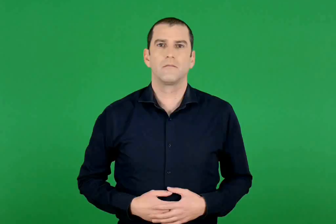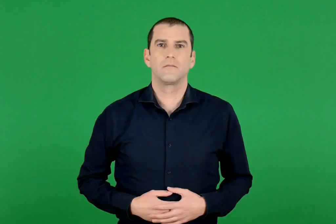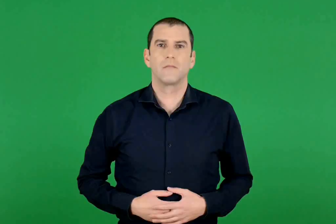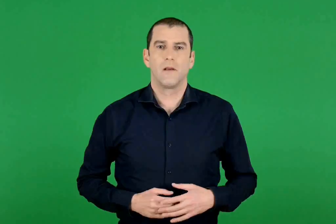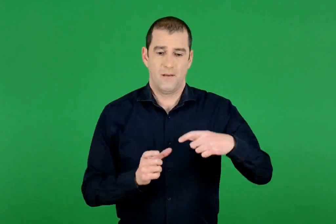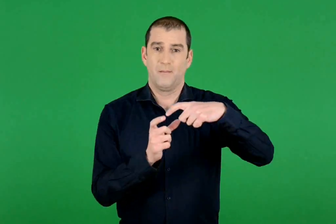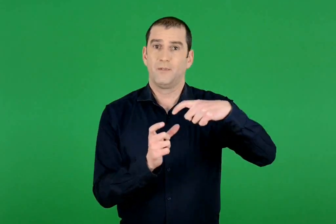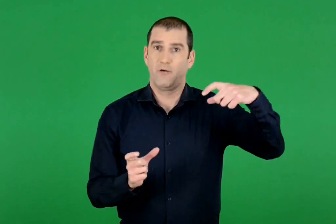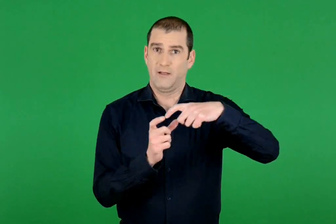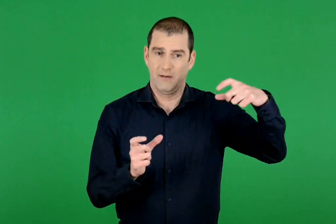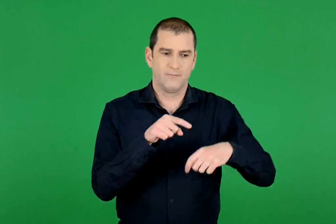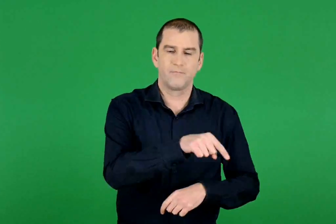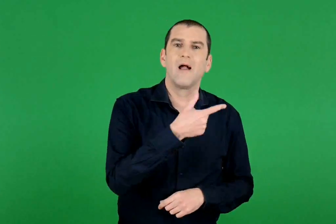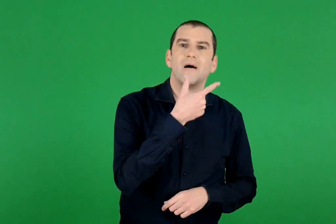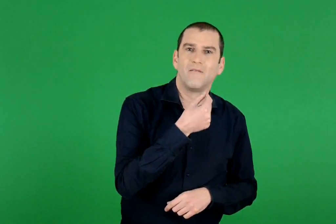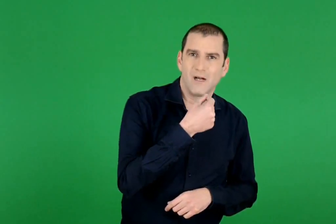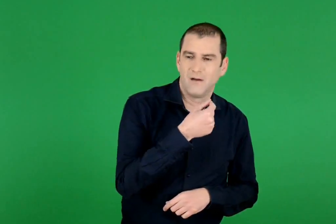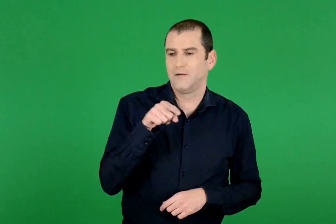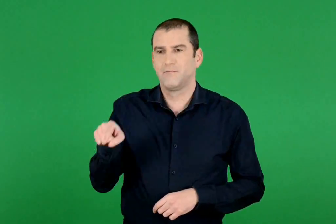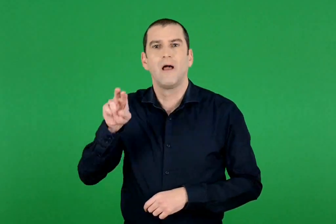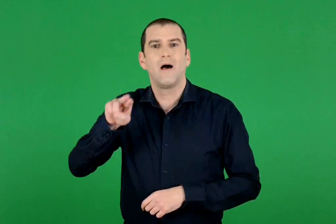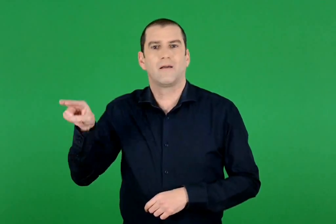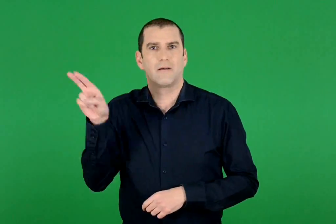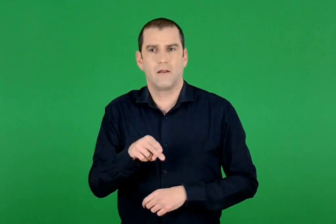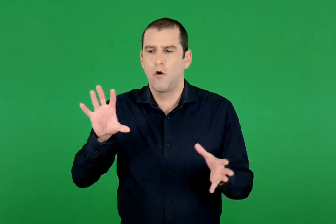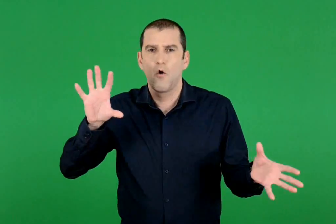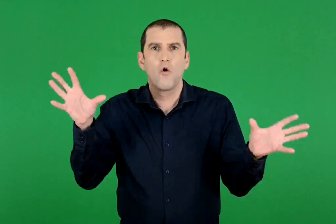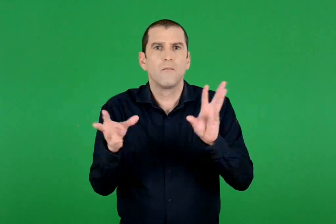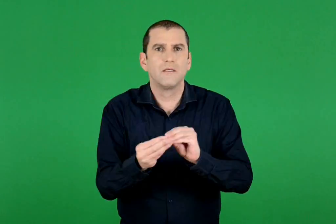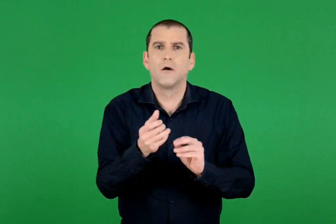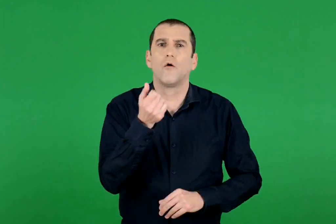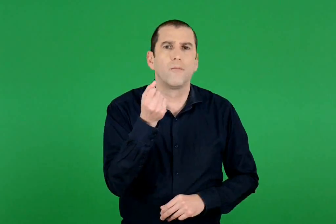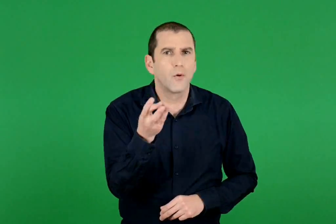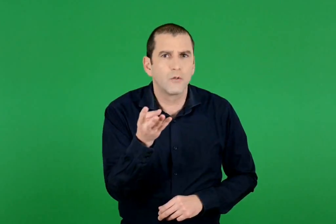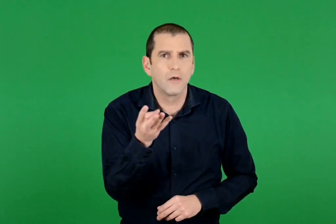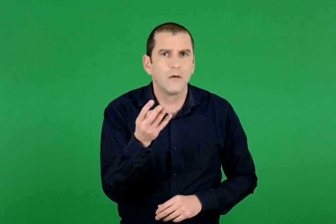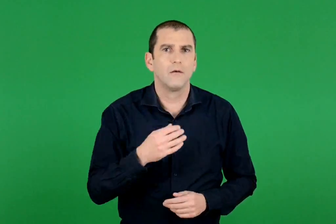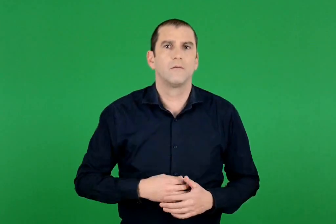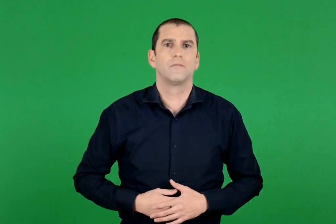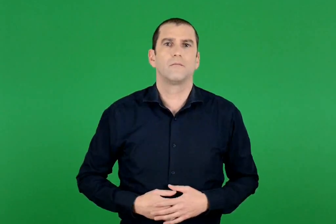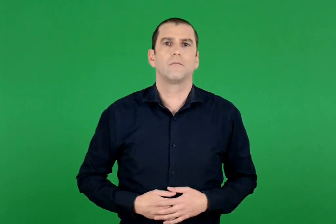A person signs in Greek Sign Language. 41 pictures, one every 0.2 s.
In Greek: πόσα ήταν συνολικά τα λευκά και τα άκυρα ψηφοδέλτια ;
